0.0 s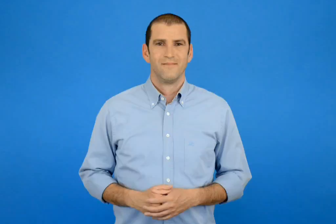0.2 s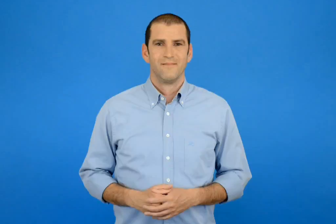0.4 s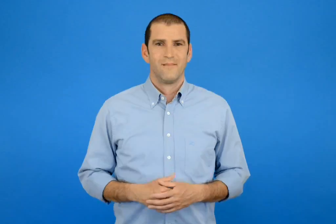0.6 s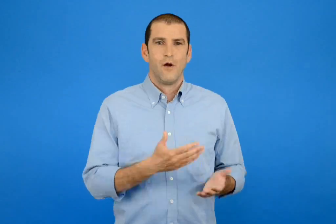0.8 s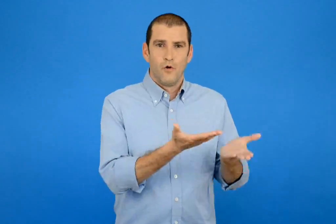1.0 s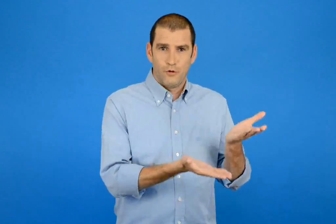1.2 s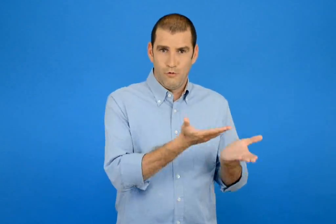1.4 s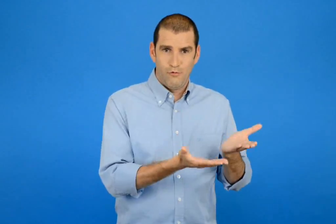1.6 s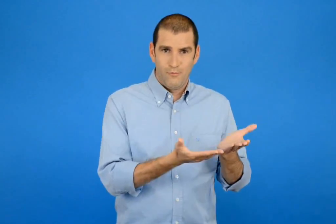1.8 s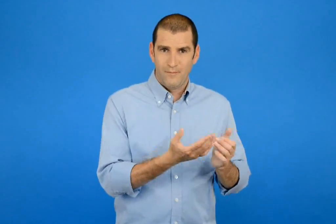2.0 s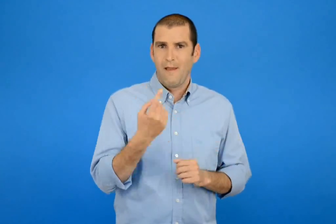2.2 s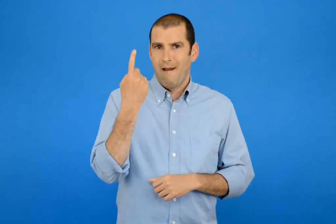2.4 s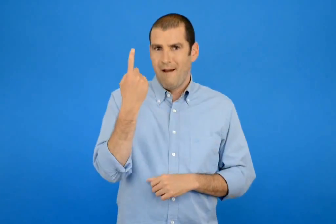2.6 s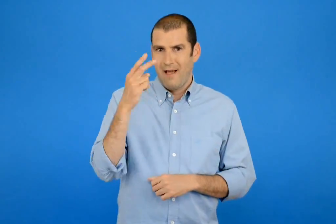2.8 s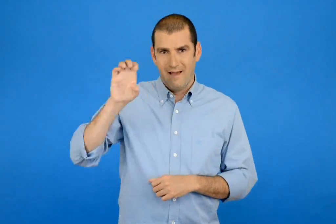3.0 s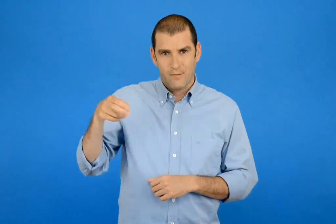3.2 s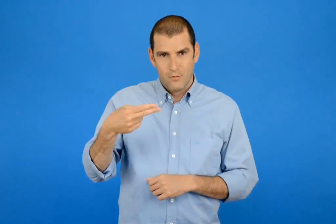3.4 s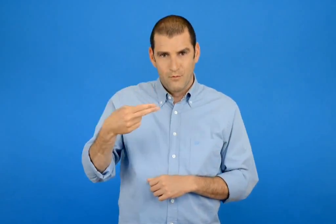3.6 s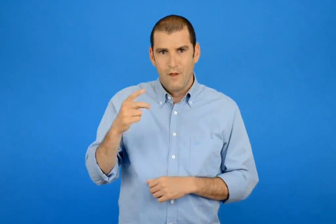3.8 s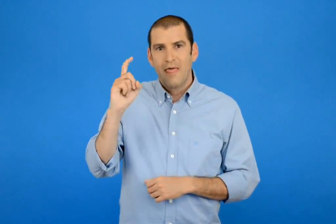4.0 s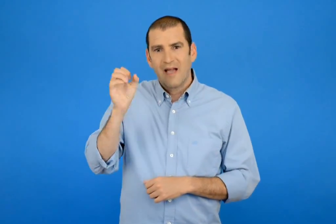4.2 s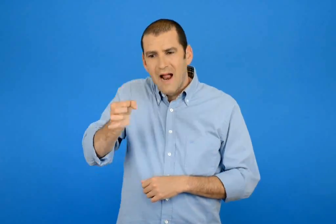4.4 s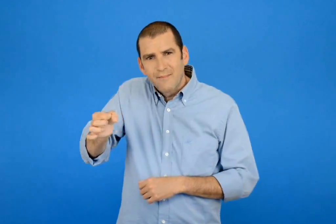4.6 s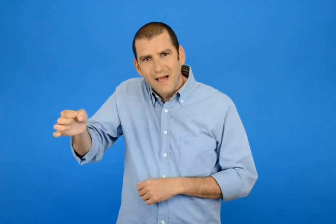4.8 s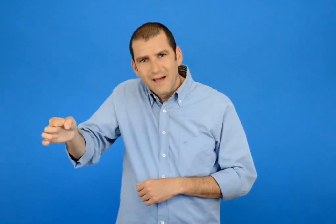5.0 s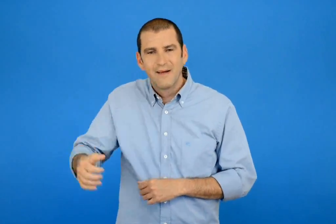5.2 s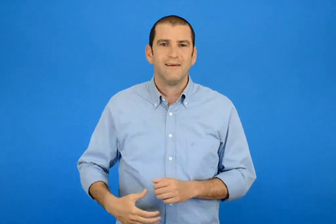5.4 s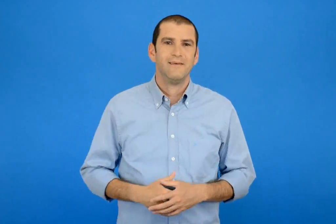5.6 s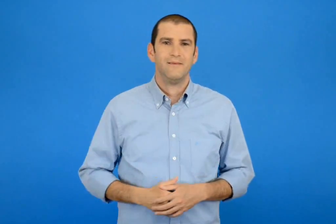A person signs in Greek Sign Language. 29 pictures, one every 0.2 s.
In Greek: 1 € 10 λεπτό το κιλό
